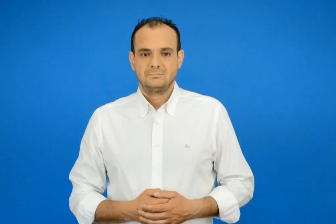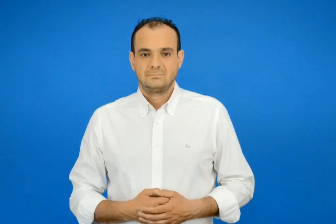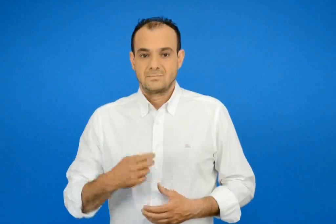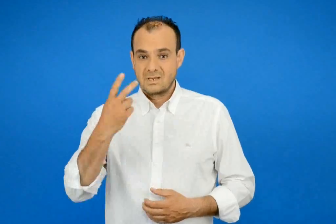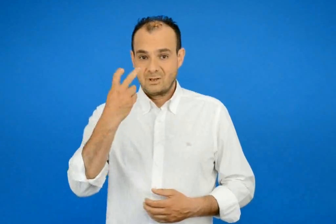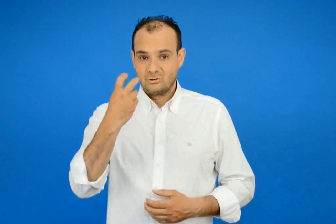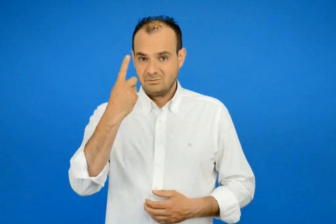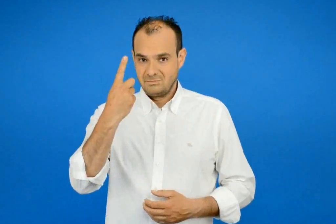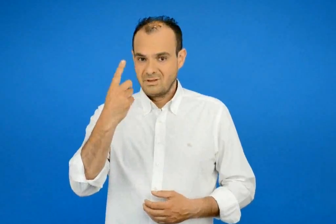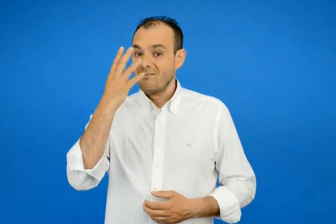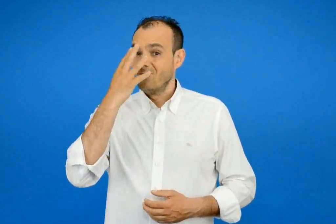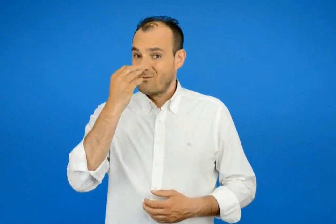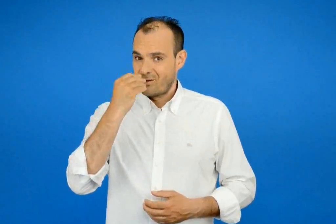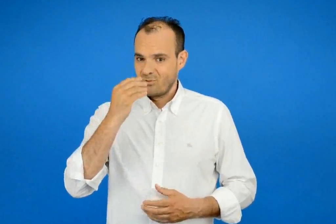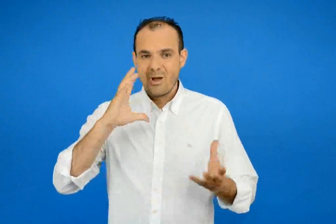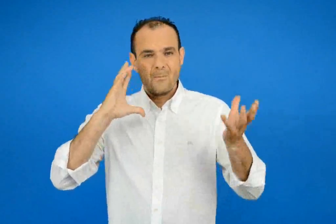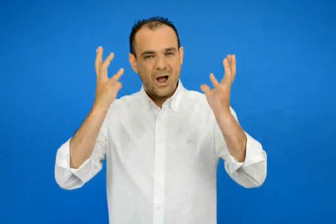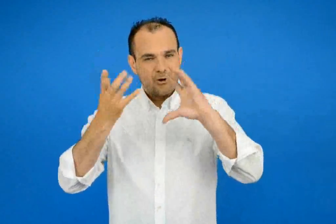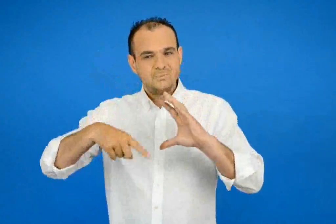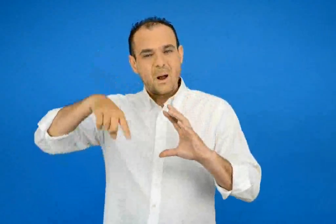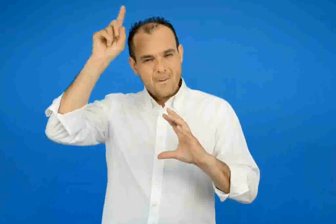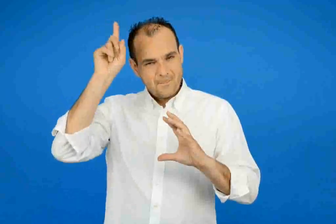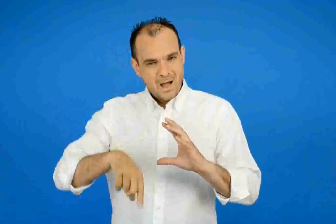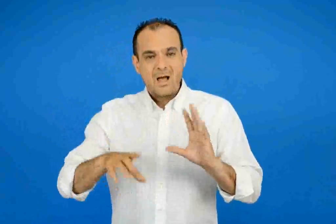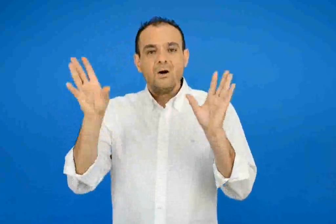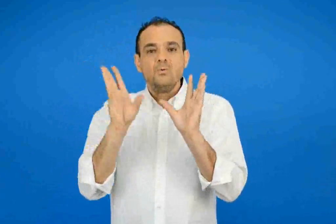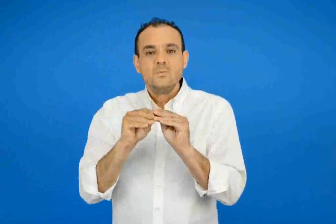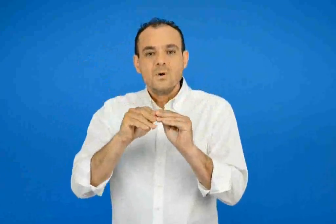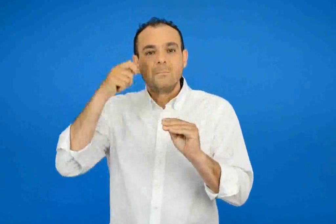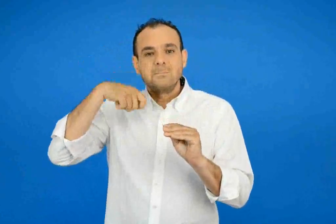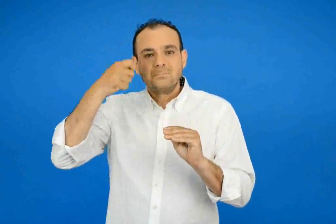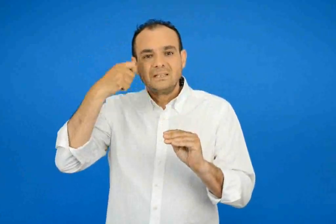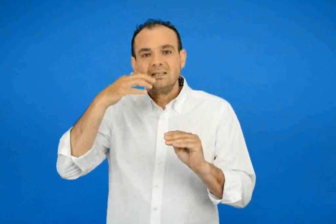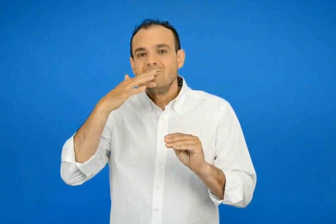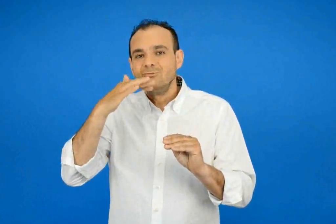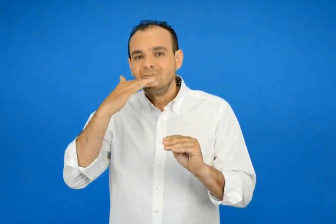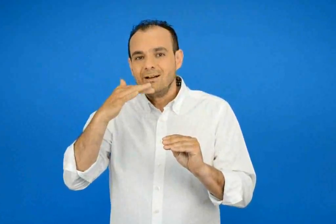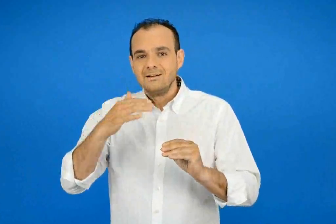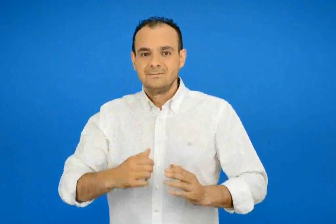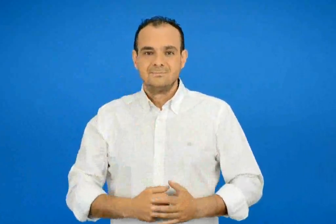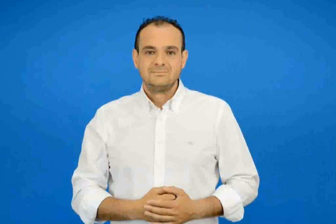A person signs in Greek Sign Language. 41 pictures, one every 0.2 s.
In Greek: 21/2 π η παγκόσμια ημέρα μητρικής γλώσσας
